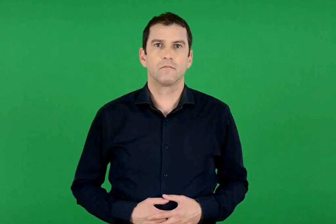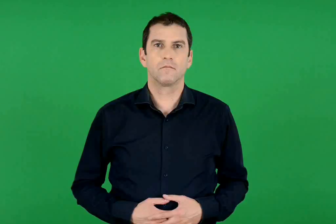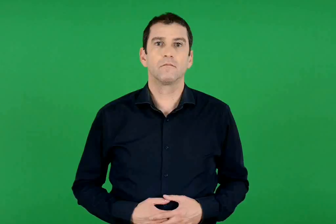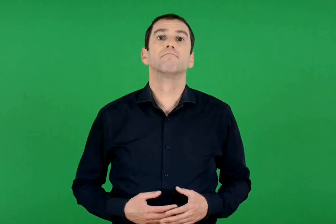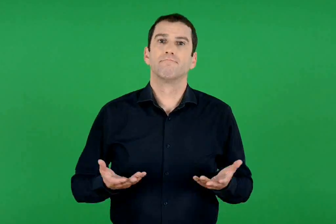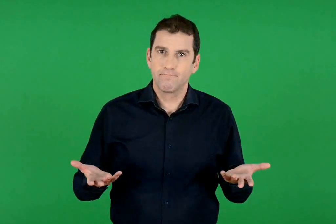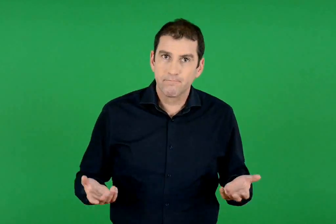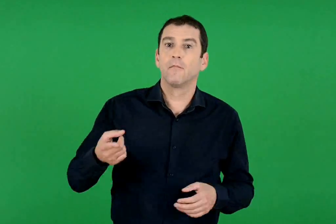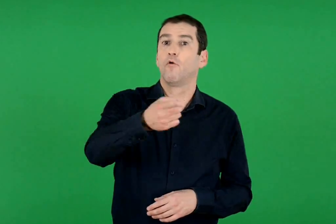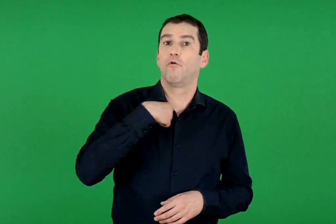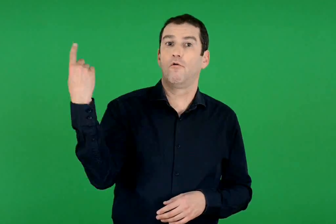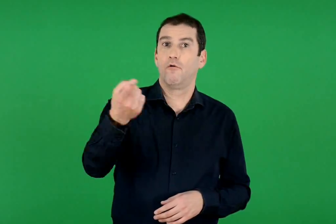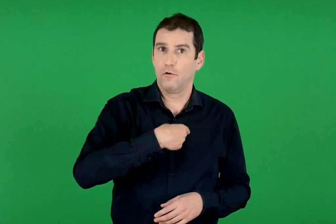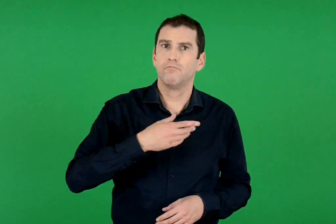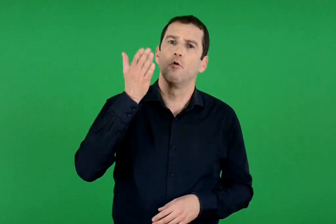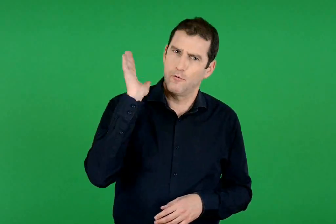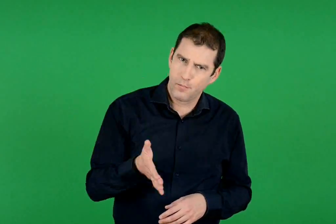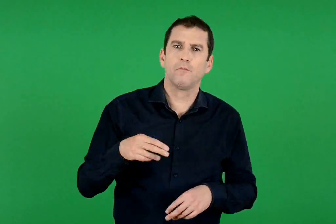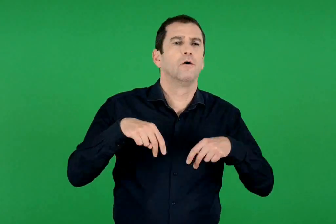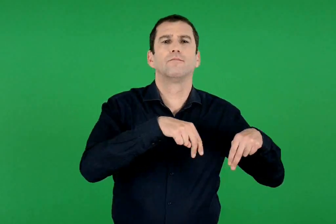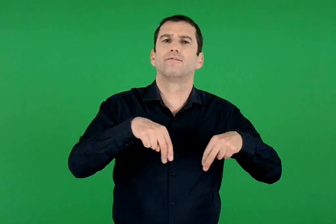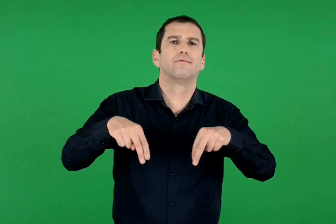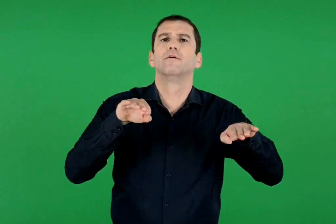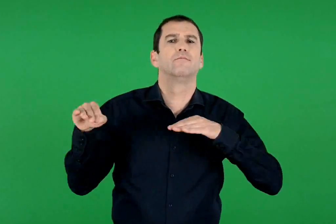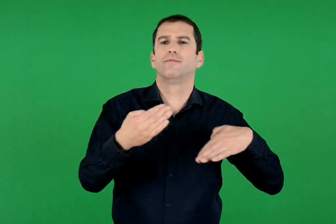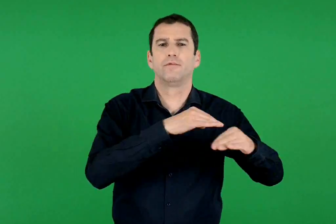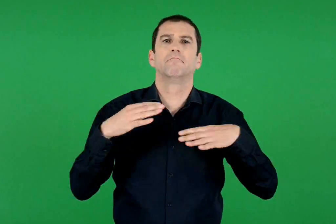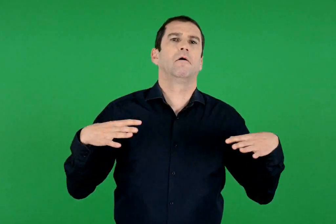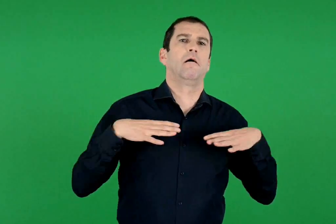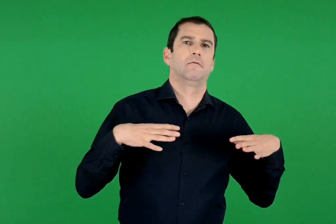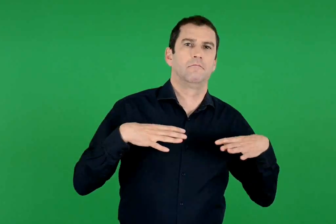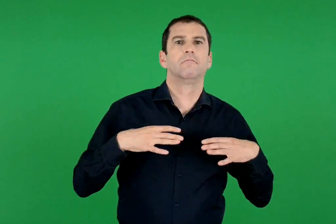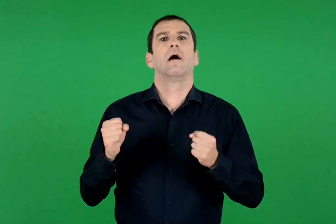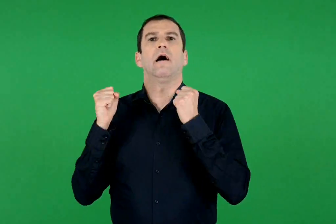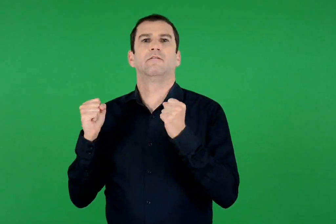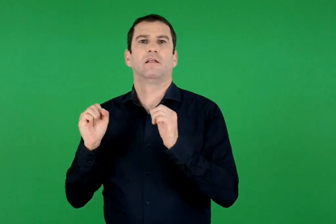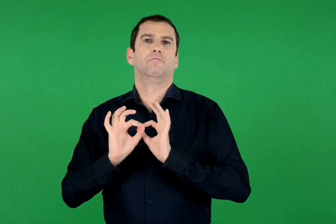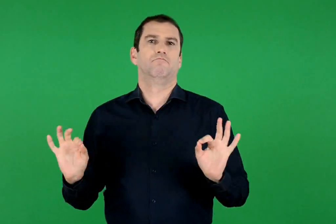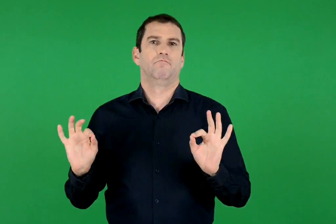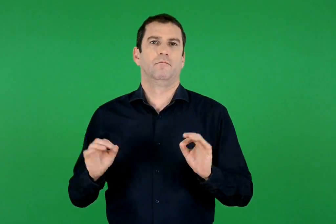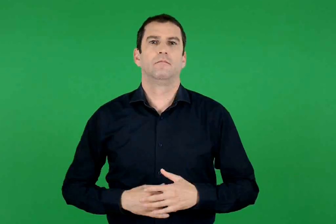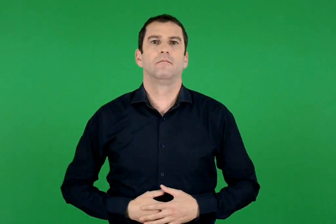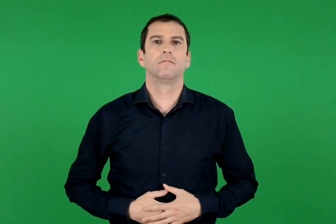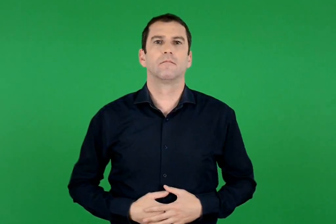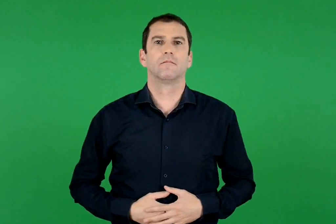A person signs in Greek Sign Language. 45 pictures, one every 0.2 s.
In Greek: έτσι θα μπορούμε όλοι μας να κυκλοφορούμε με άνεση και ασφάλεια
